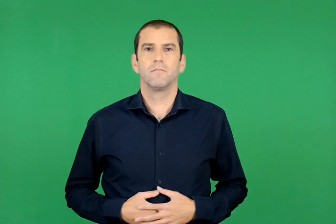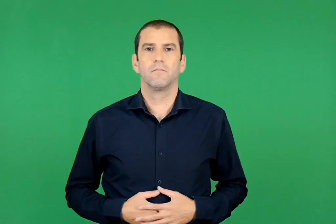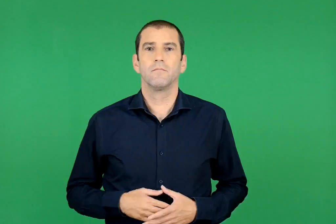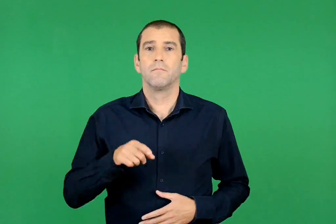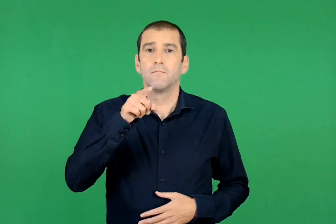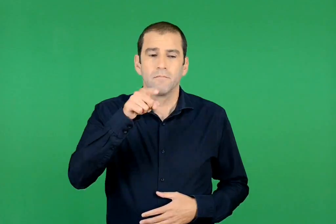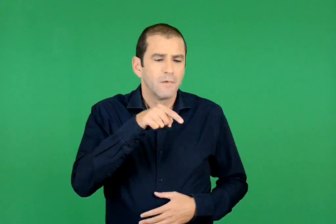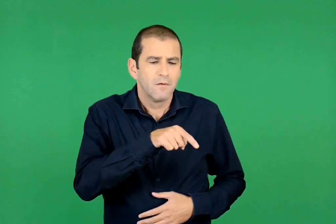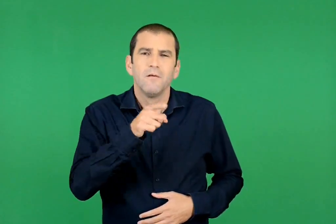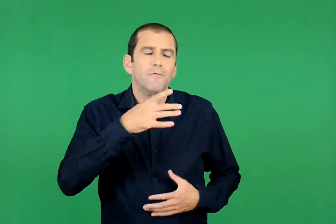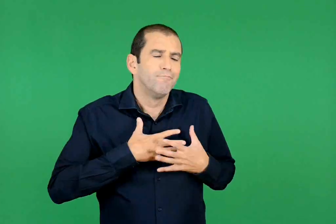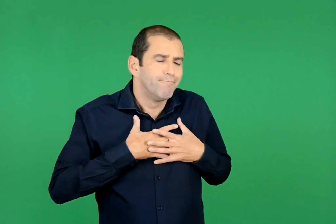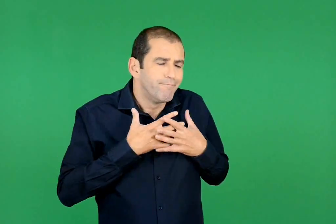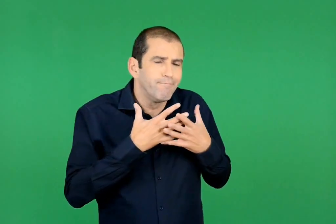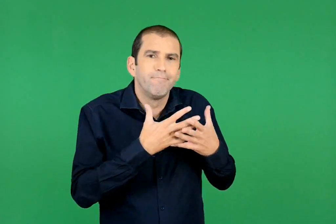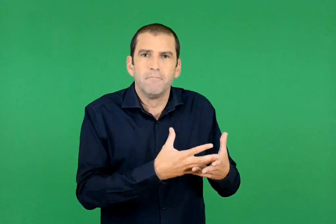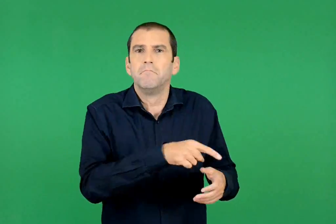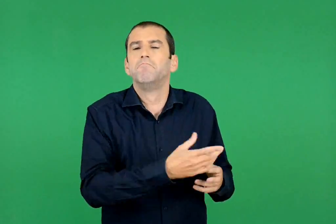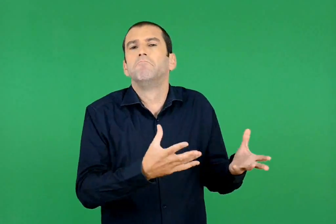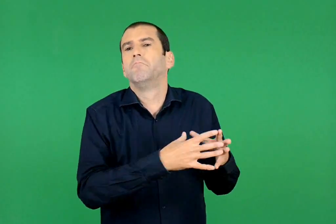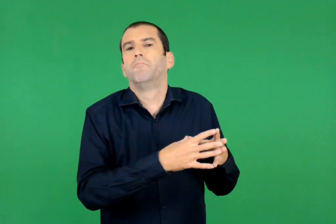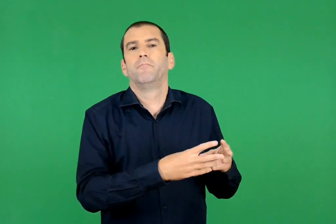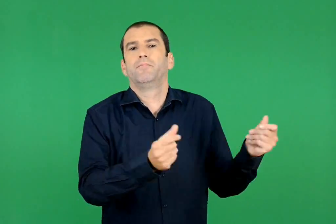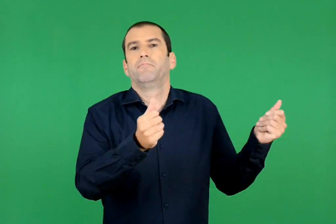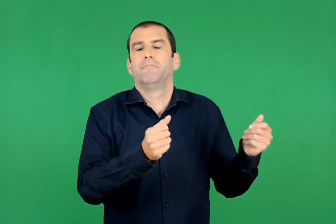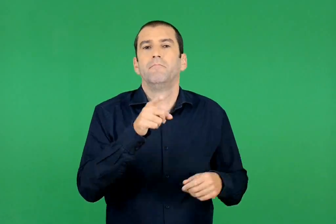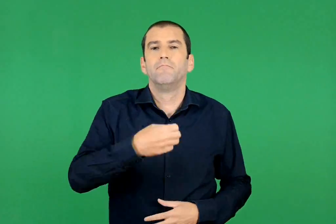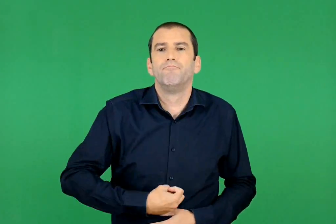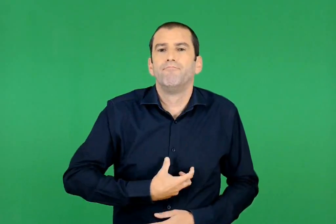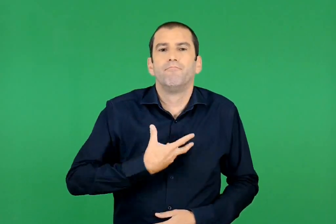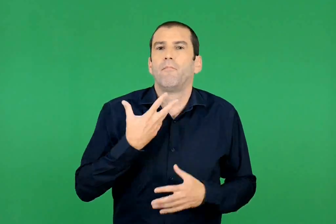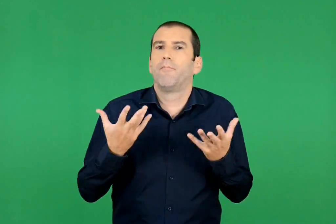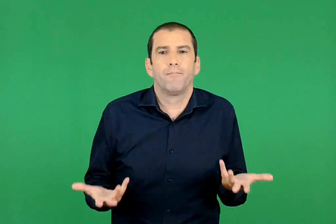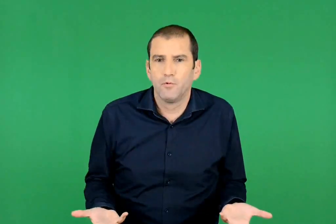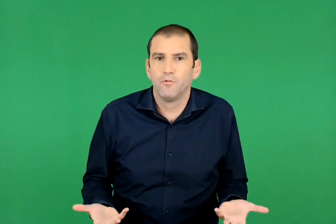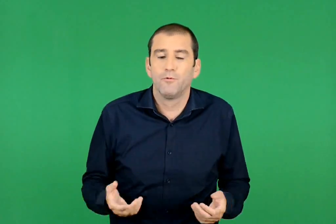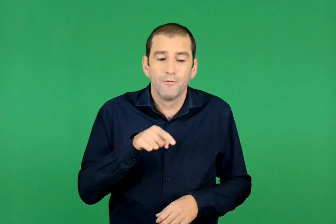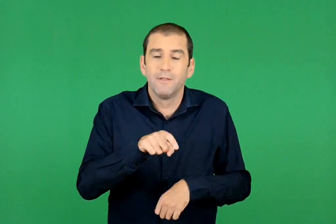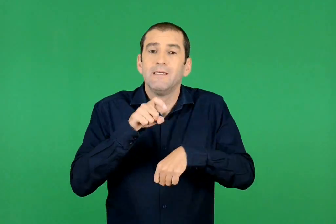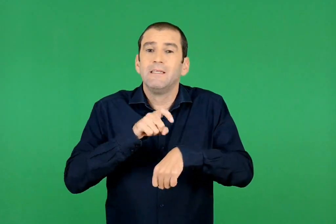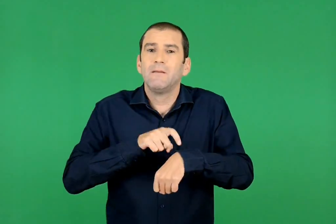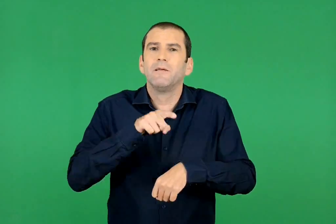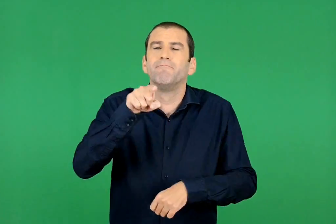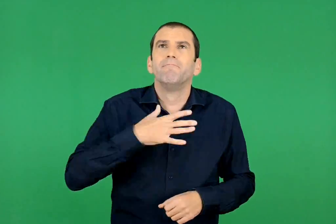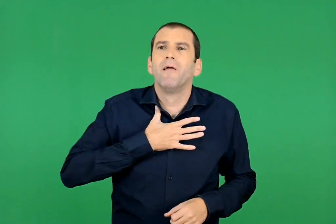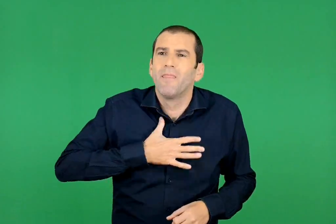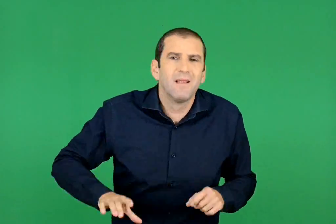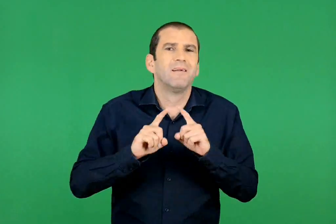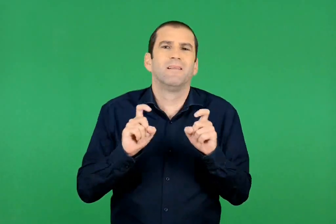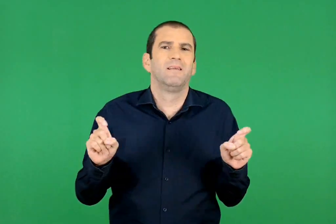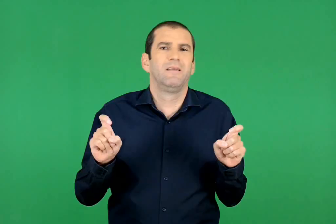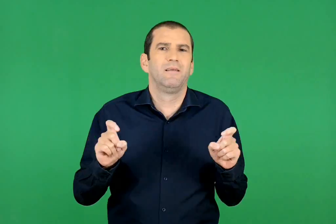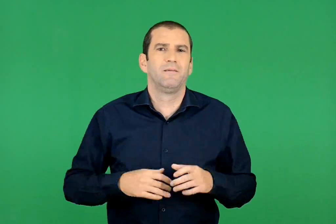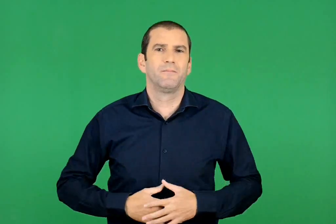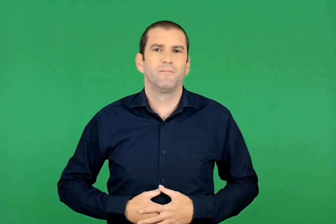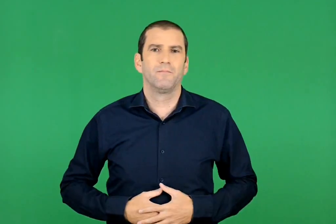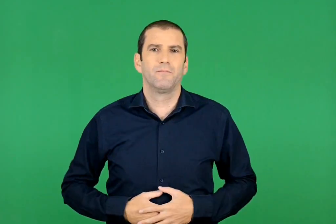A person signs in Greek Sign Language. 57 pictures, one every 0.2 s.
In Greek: χάνετε κάτι που αγαπάτε πολύ. πώς νιώθετε ; τι θα θέλατε εκείνη τη στιγμή ;
